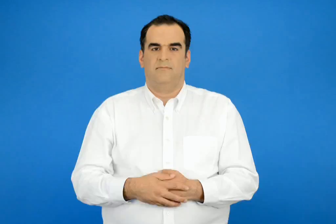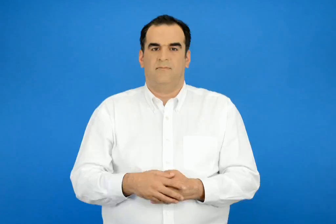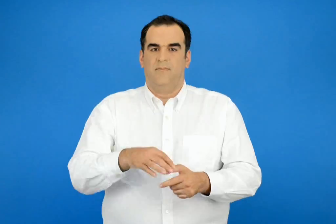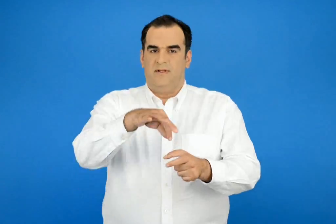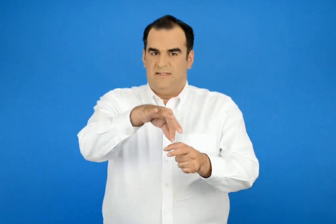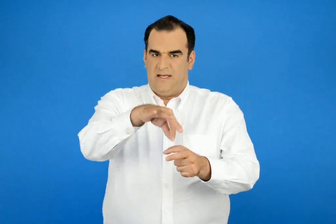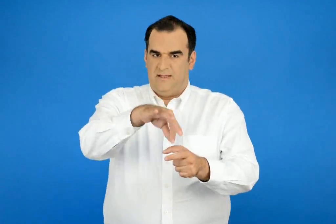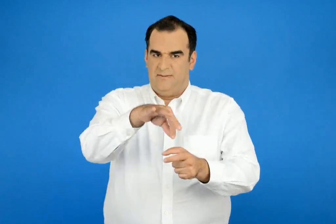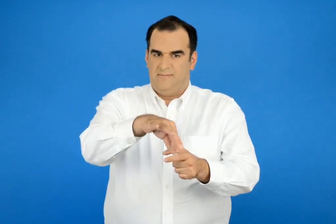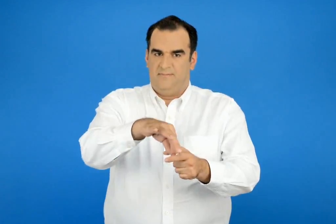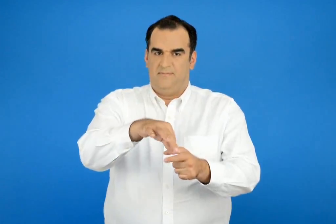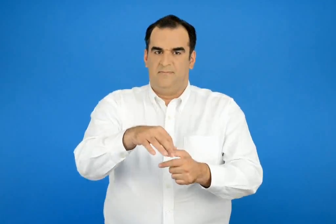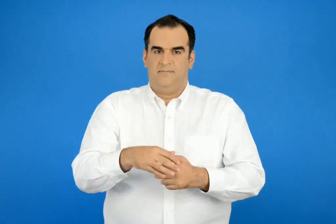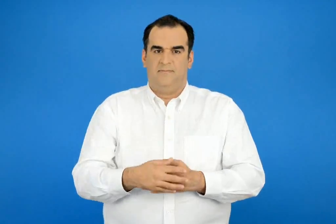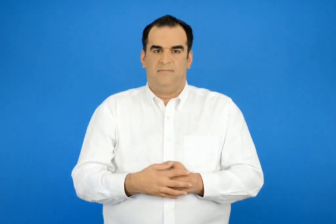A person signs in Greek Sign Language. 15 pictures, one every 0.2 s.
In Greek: τσάι
